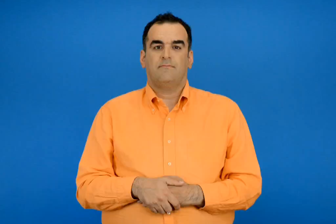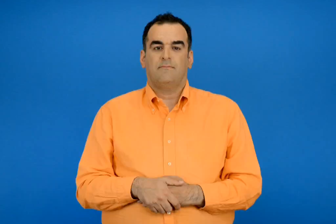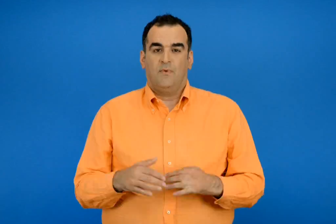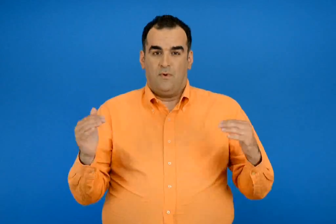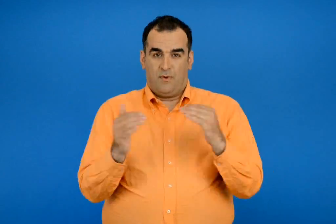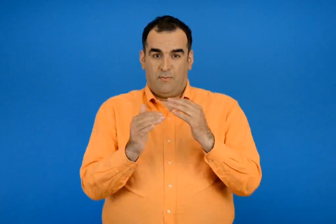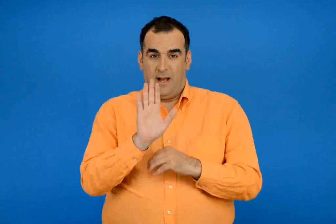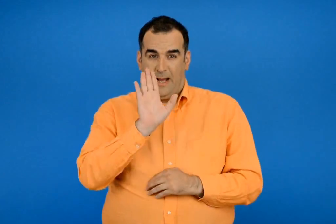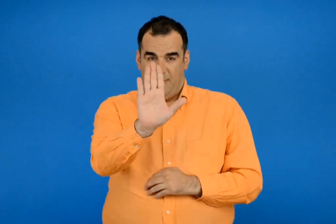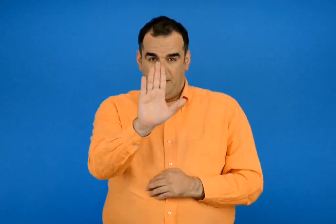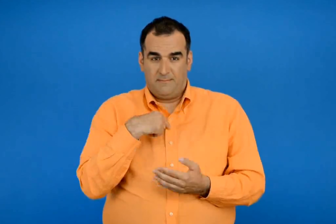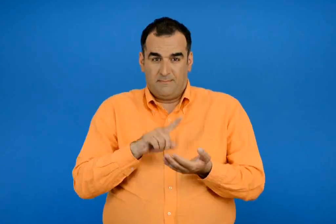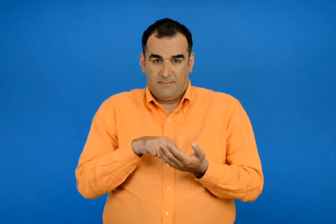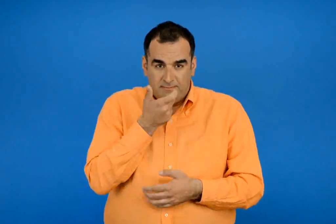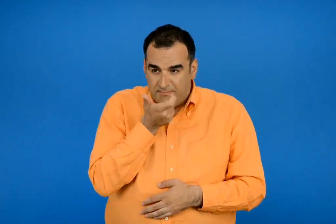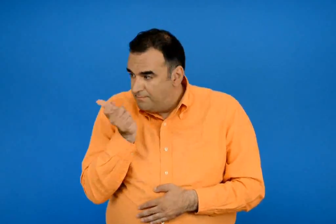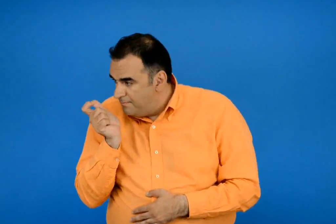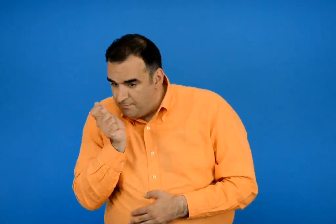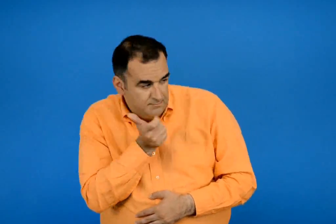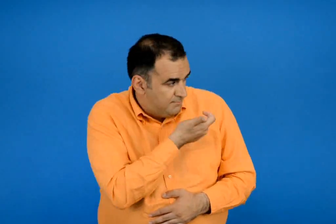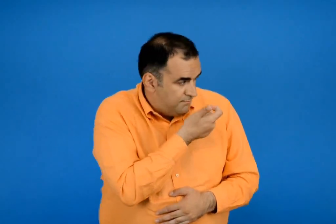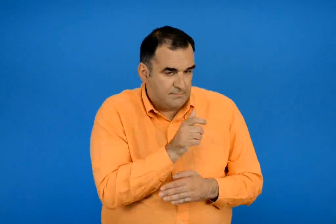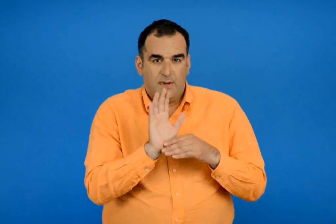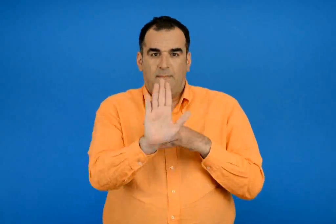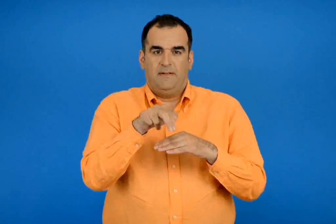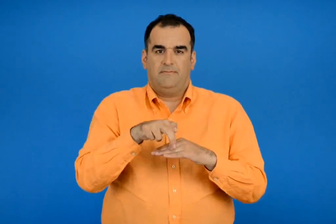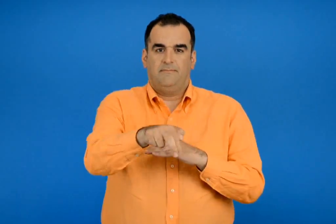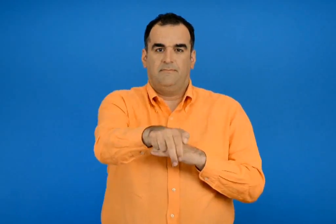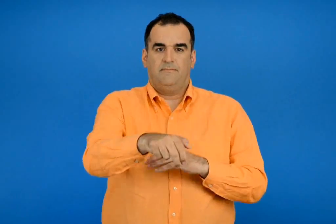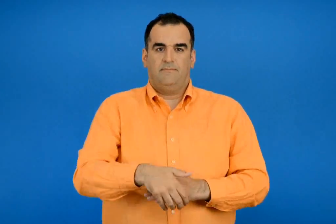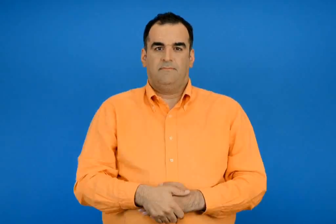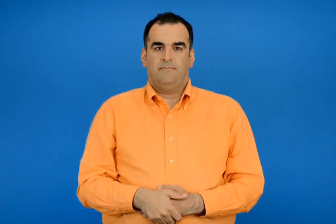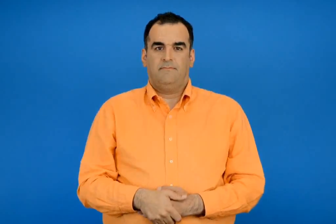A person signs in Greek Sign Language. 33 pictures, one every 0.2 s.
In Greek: για να περάσω απέναντι ελέγχω το δρόμο δεξιά και αριστερά
